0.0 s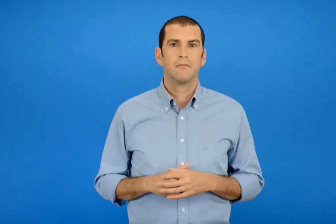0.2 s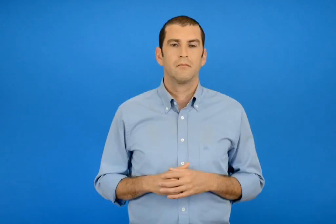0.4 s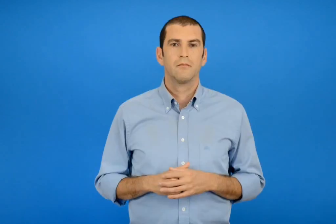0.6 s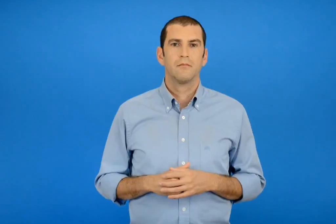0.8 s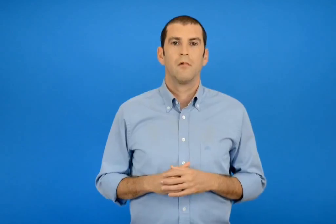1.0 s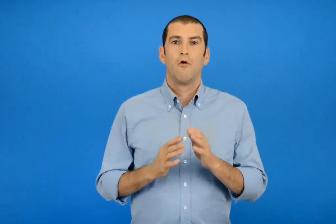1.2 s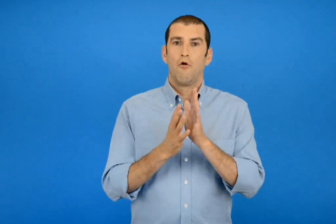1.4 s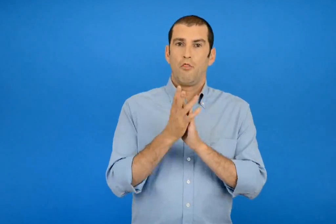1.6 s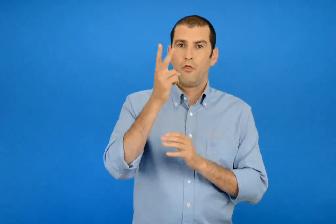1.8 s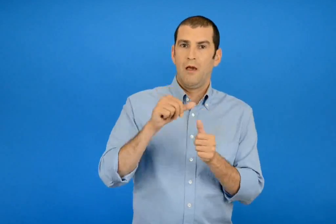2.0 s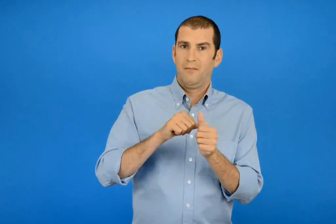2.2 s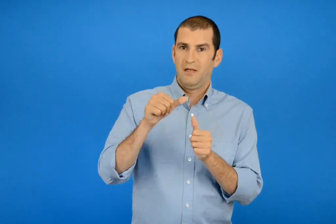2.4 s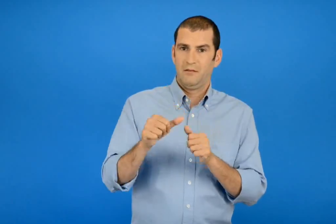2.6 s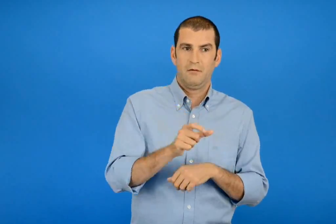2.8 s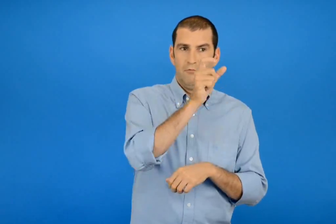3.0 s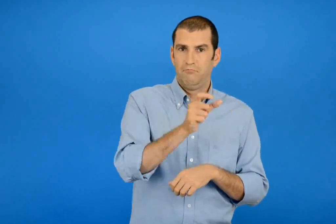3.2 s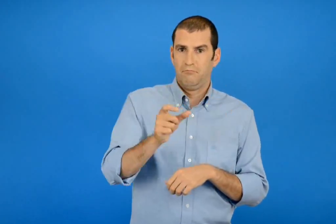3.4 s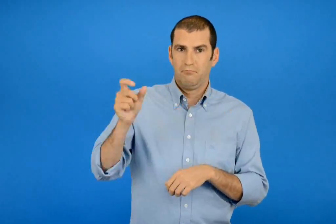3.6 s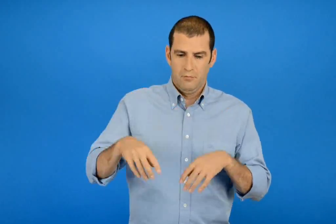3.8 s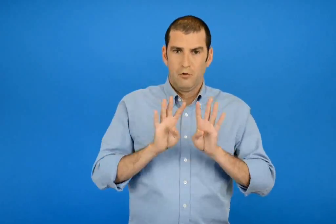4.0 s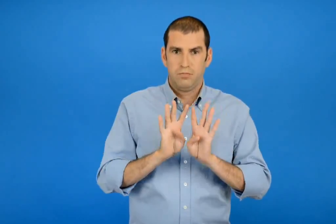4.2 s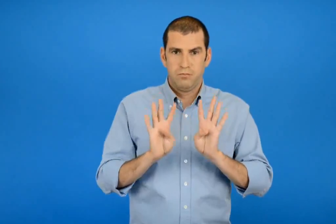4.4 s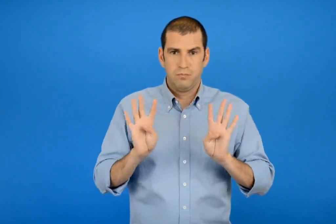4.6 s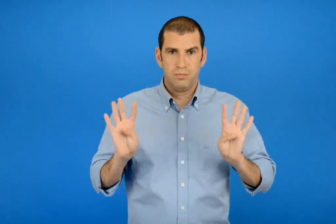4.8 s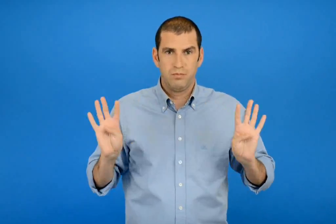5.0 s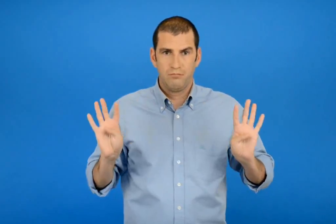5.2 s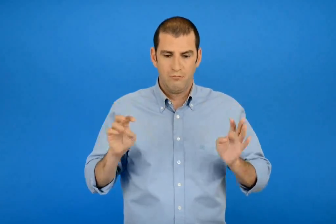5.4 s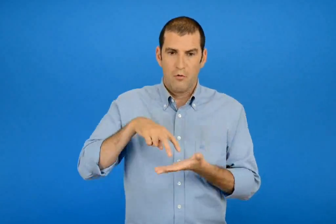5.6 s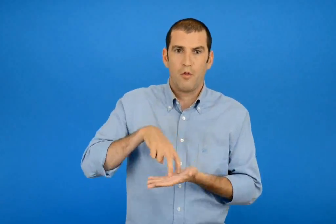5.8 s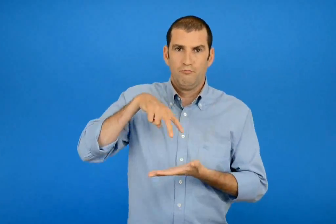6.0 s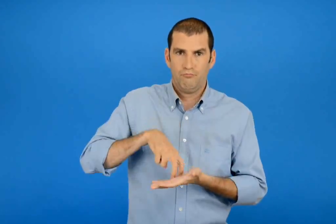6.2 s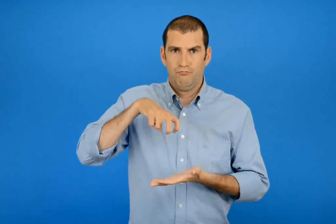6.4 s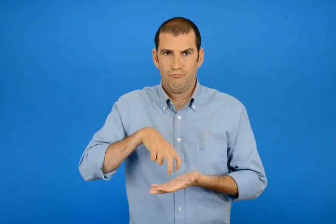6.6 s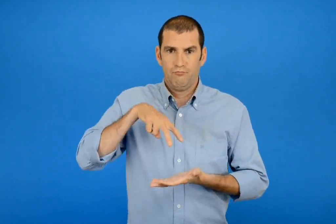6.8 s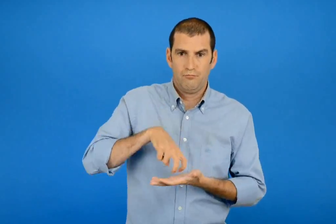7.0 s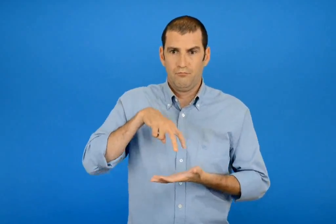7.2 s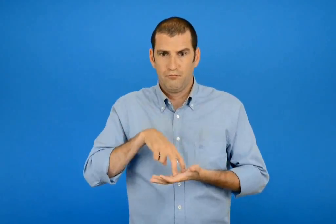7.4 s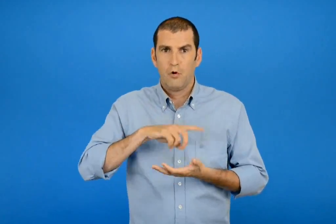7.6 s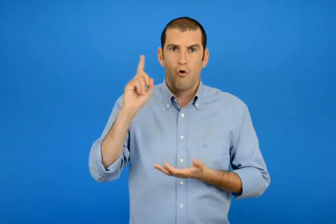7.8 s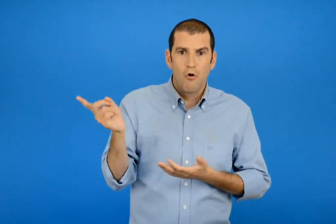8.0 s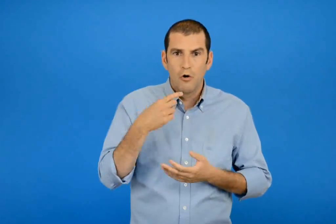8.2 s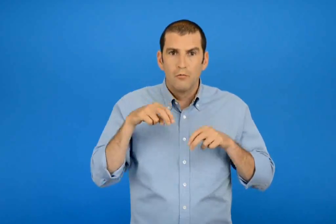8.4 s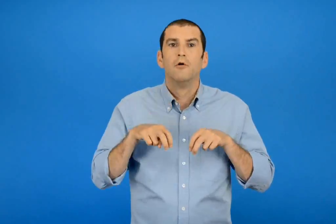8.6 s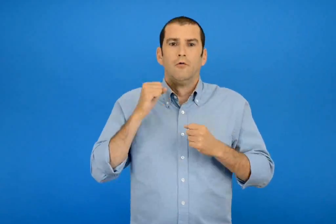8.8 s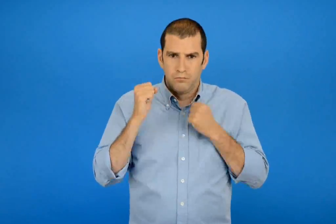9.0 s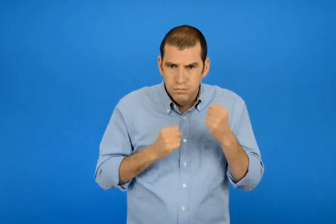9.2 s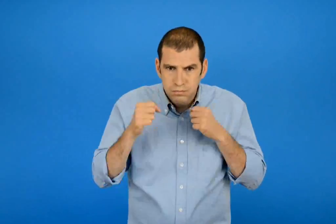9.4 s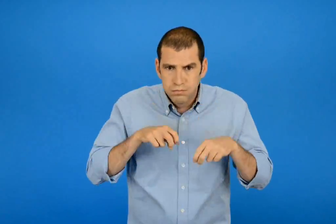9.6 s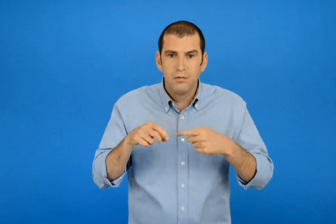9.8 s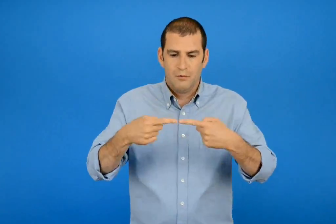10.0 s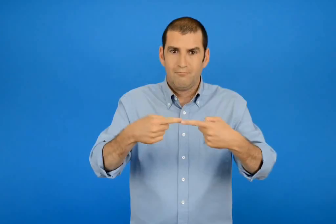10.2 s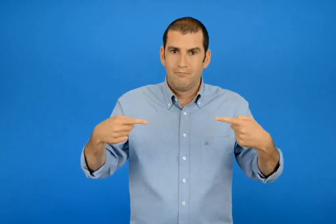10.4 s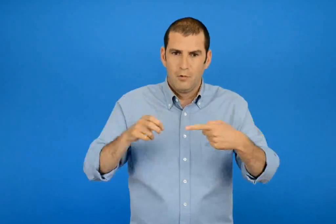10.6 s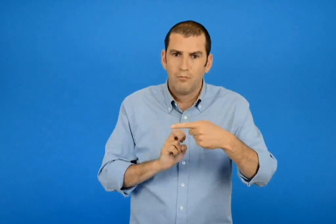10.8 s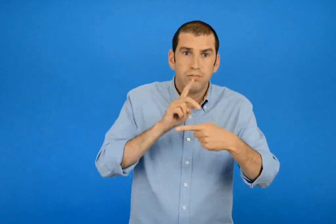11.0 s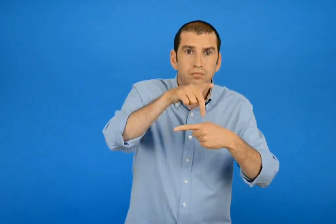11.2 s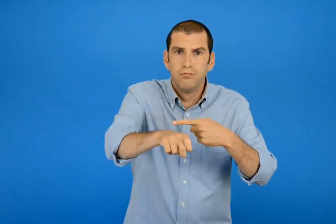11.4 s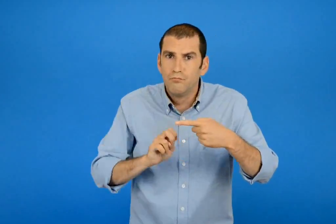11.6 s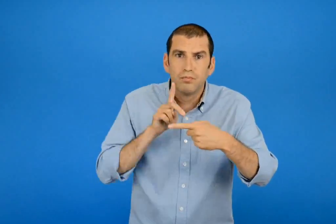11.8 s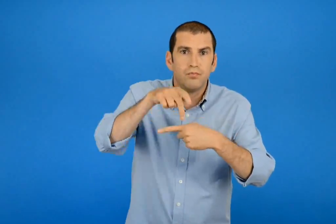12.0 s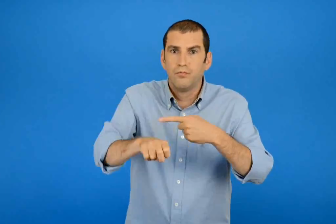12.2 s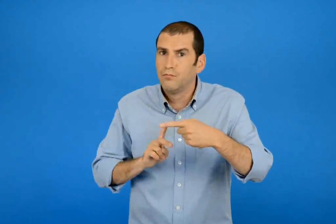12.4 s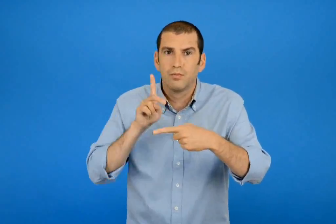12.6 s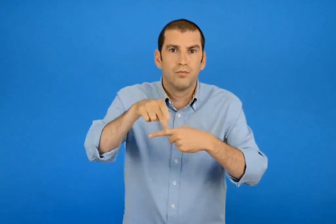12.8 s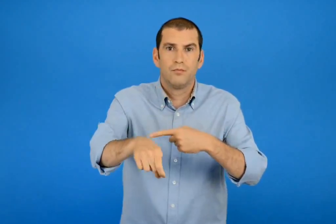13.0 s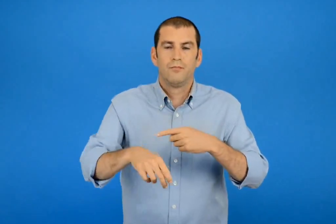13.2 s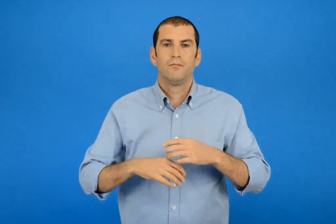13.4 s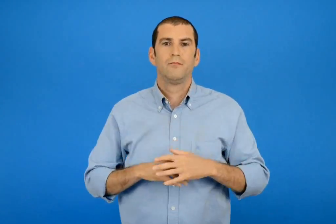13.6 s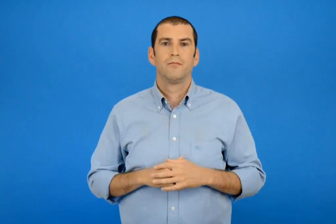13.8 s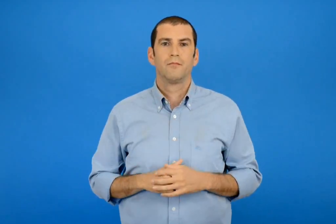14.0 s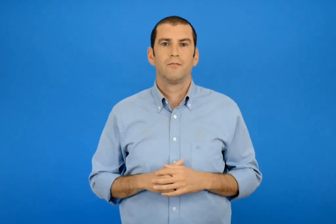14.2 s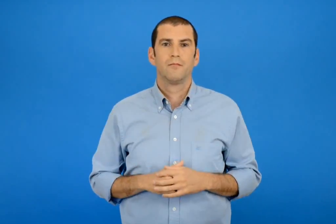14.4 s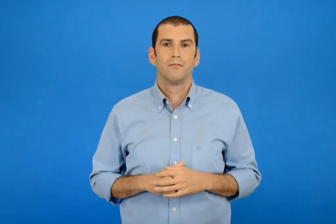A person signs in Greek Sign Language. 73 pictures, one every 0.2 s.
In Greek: δώδεκα μήνες στη γραμμή τινάζουνε τα πόδια κι όλοι πηδάνε με ορμή του δρόμου τα εμπόδια
